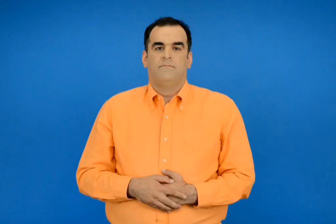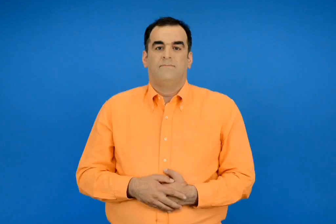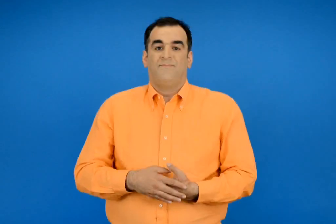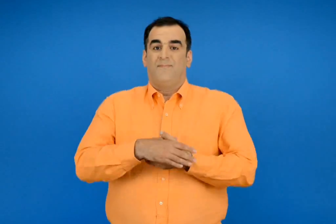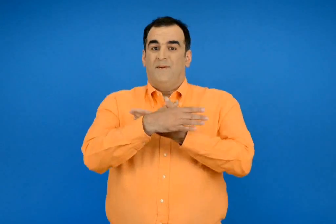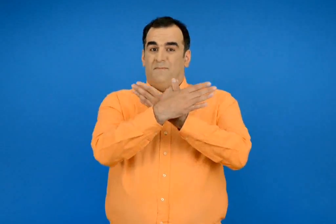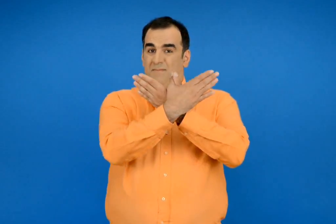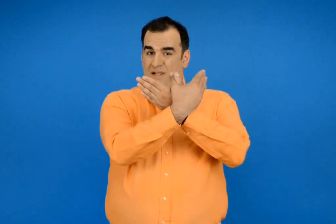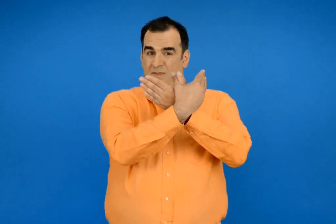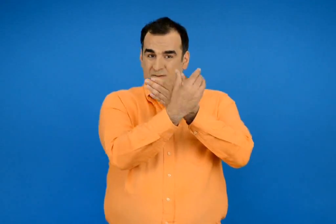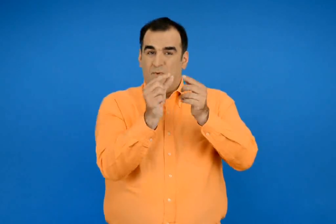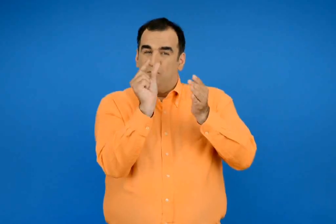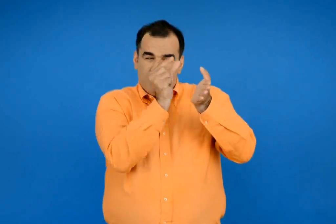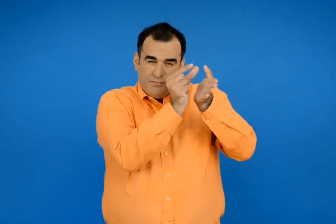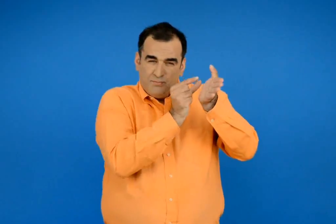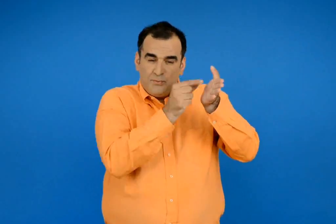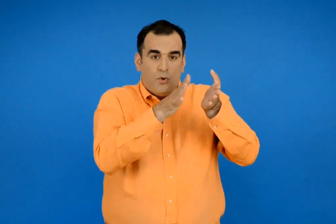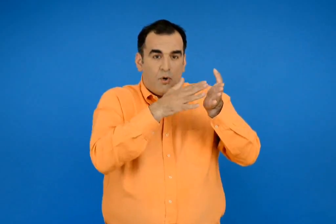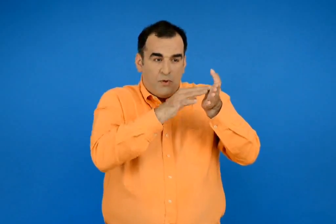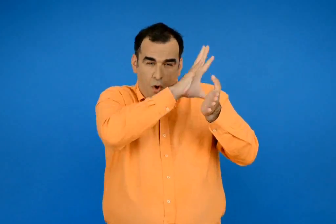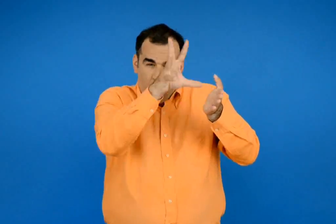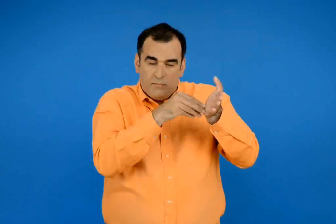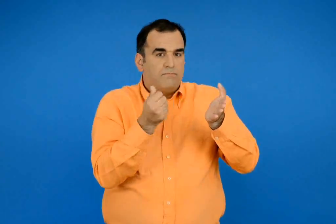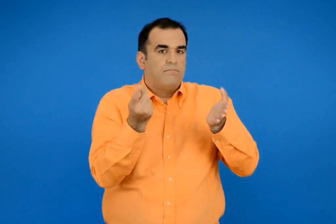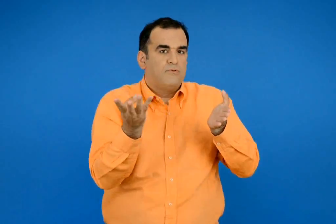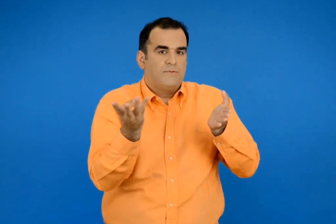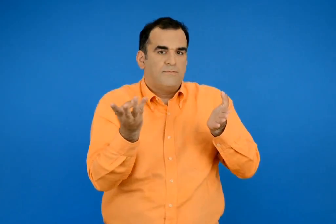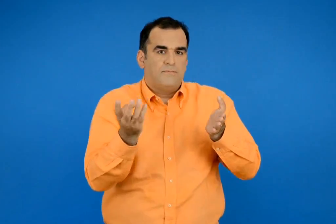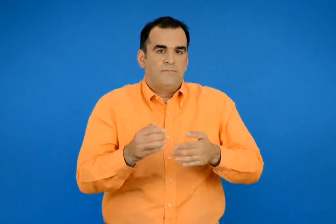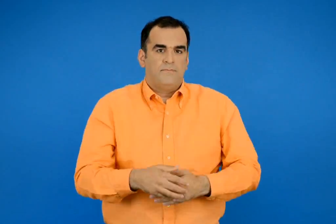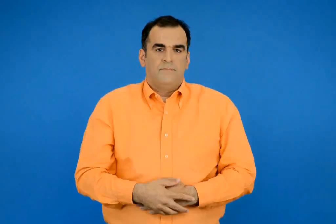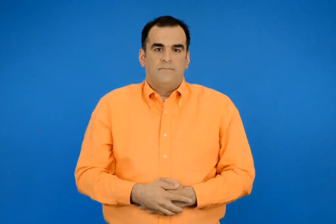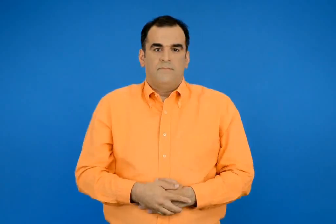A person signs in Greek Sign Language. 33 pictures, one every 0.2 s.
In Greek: με ποσά χρωματισμένα τετραγωνάκια είναι καλυμμένη η πεταλούδα ;
